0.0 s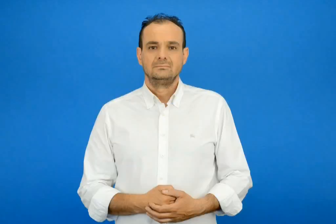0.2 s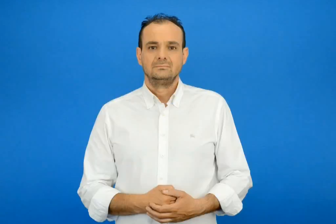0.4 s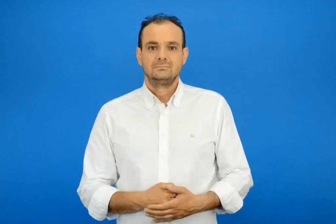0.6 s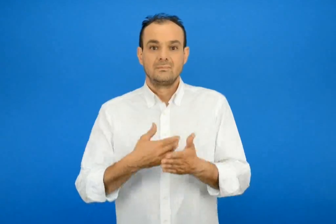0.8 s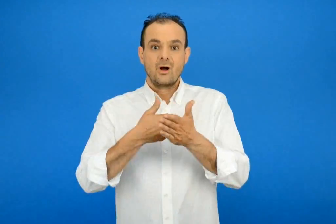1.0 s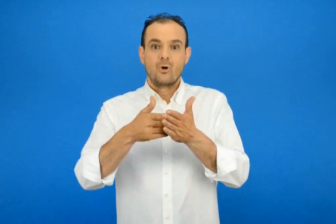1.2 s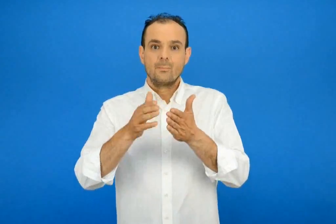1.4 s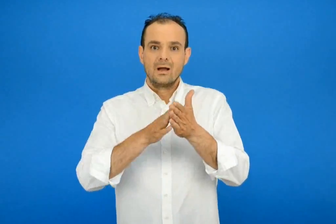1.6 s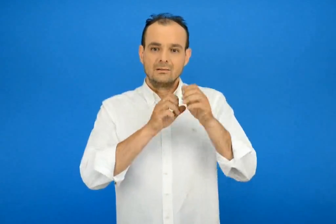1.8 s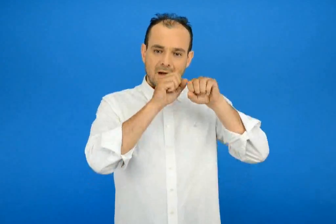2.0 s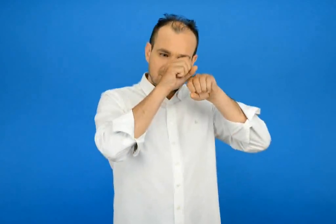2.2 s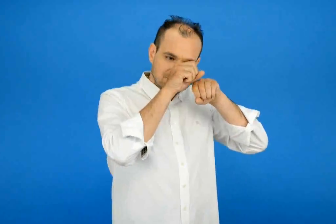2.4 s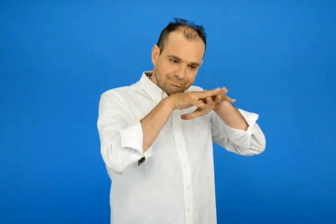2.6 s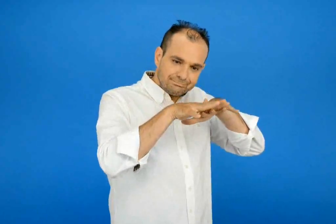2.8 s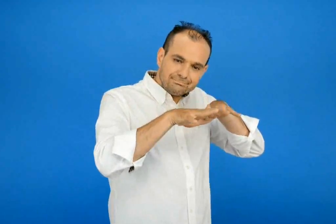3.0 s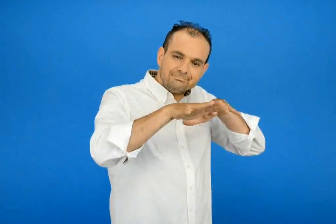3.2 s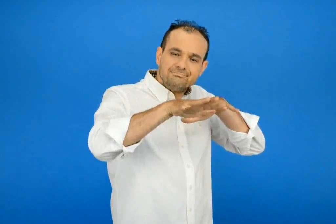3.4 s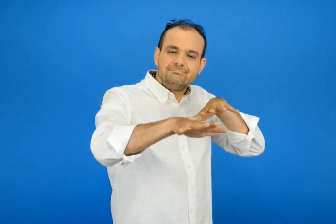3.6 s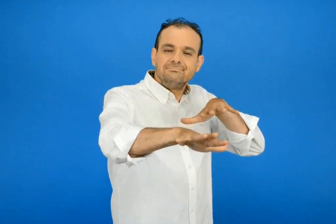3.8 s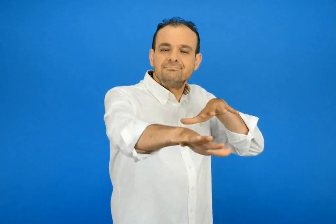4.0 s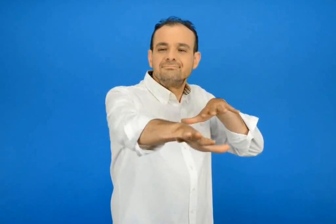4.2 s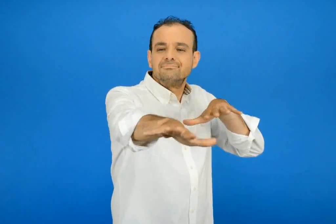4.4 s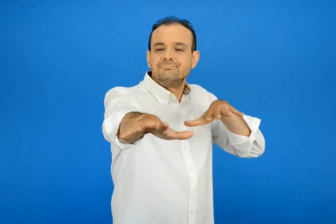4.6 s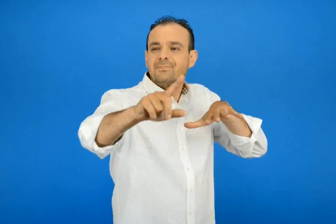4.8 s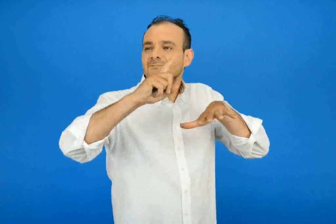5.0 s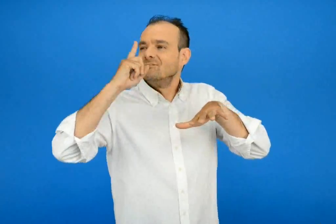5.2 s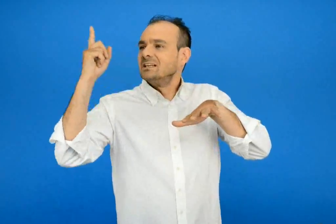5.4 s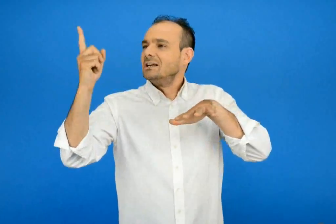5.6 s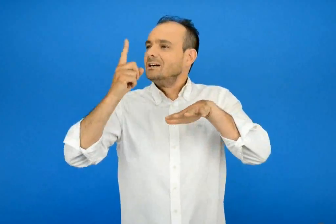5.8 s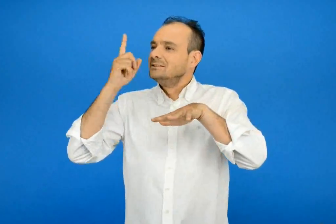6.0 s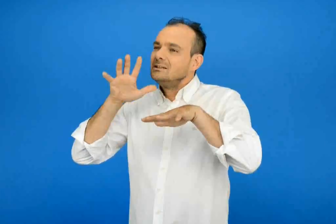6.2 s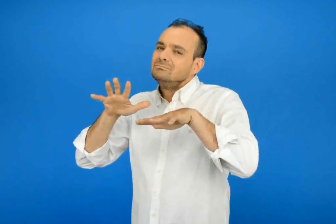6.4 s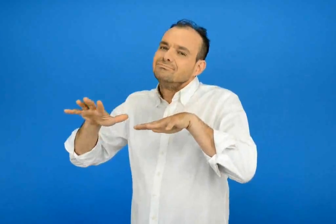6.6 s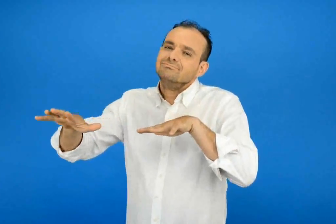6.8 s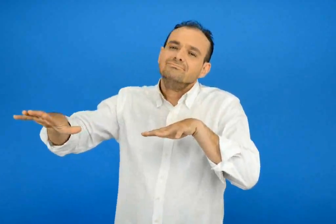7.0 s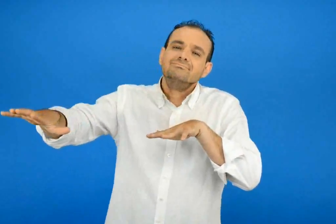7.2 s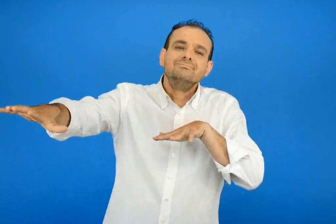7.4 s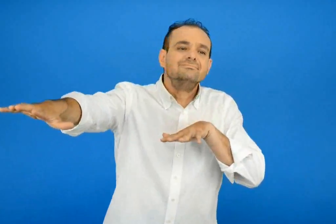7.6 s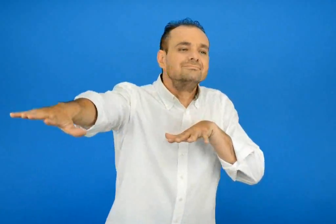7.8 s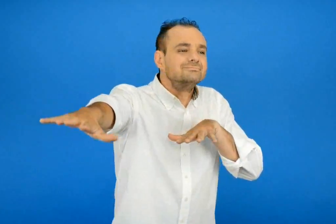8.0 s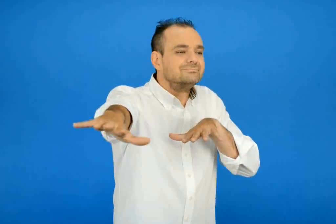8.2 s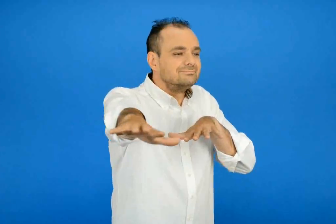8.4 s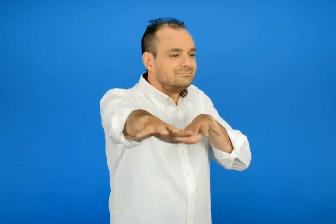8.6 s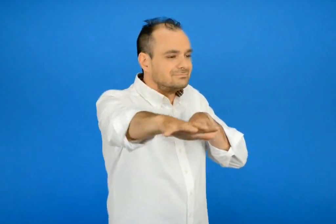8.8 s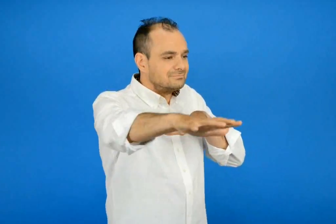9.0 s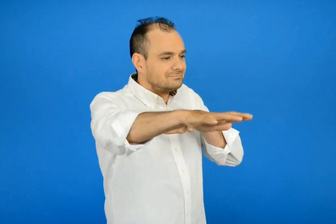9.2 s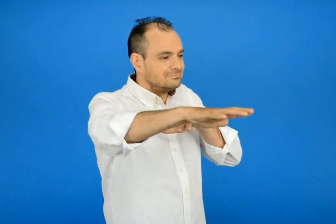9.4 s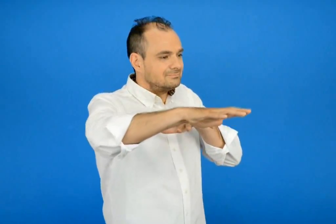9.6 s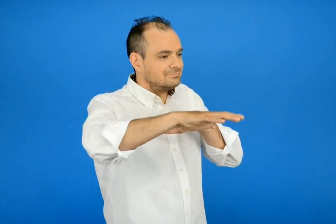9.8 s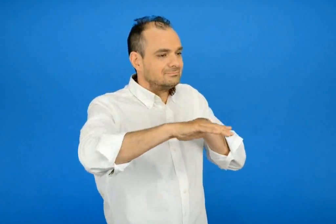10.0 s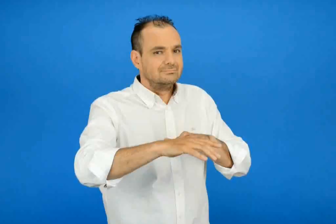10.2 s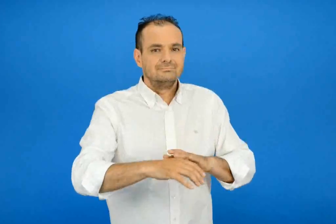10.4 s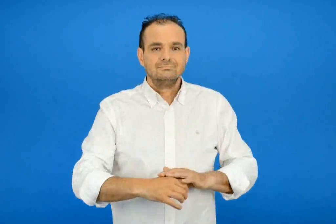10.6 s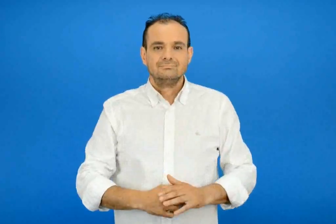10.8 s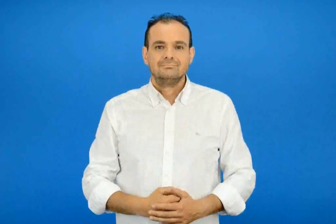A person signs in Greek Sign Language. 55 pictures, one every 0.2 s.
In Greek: χρώματα ξεχύνονται στη γη και τη φύση ολη περιβάλλουν
